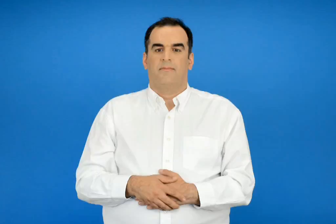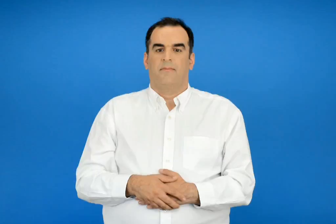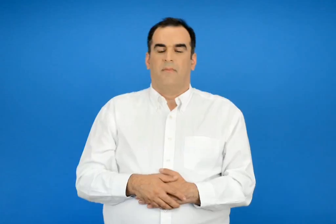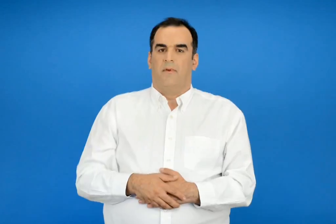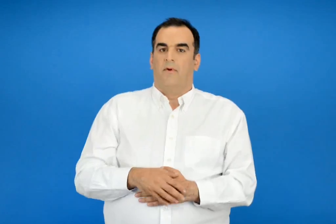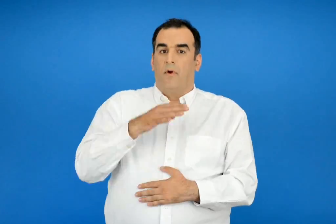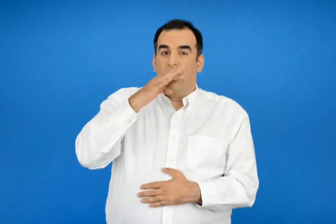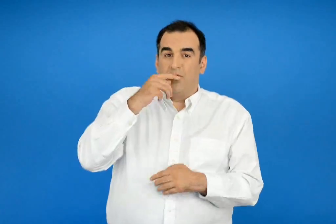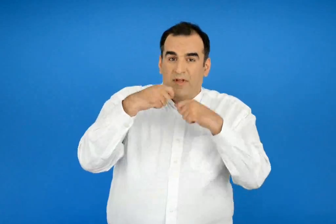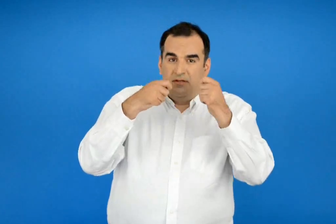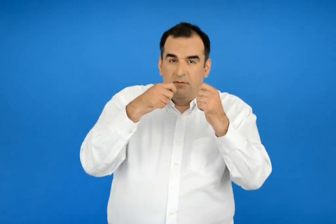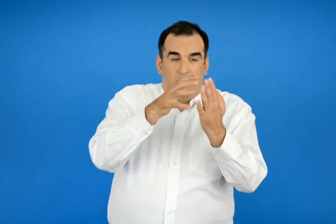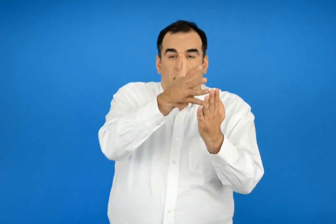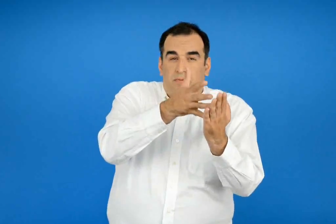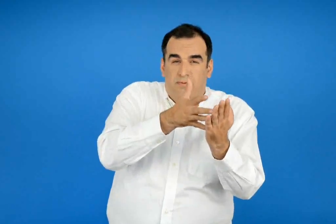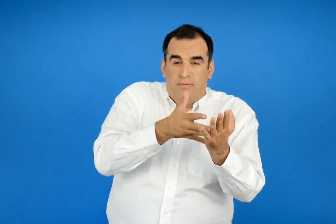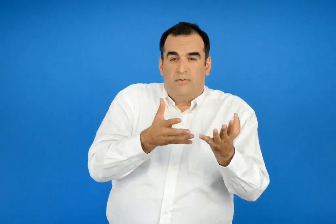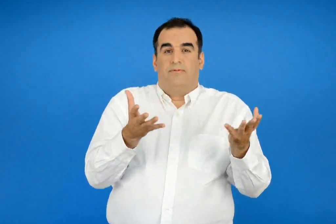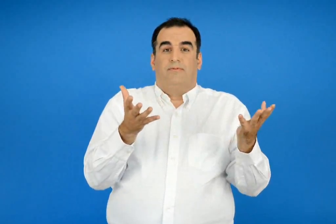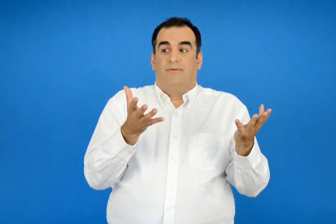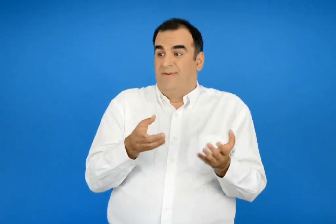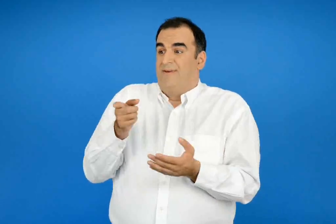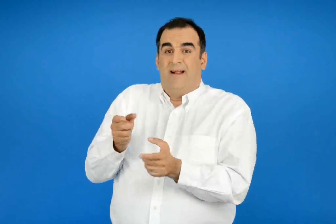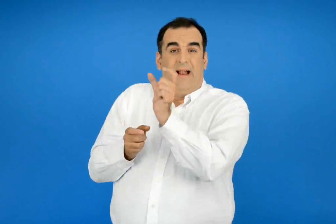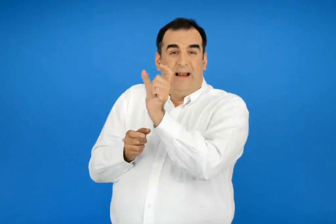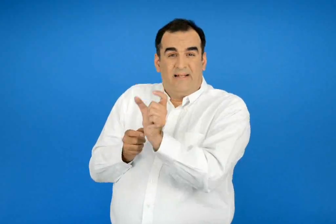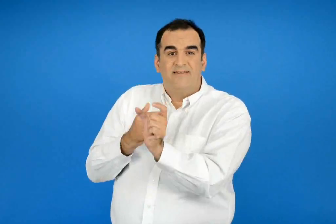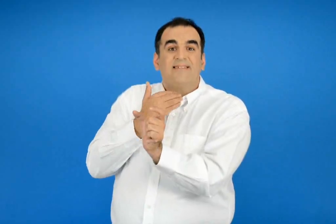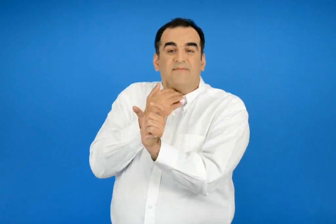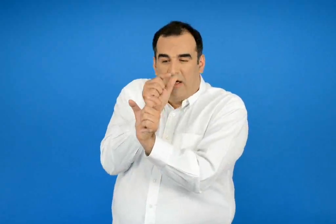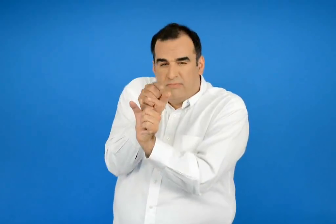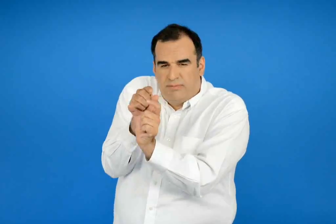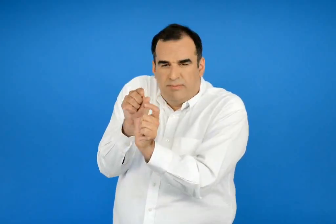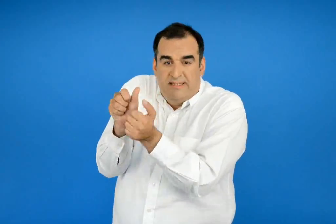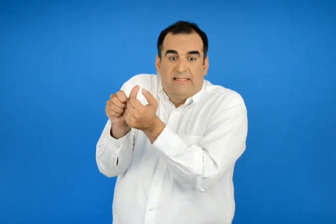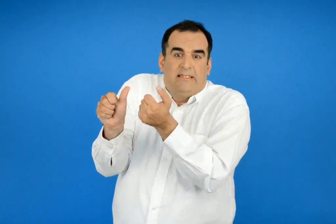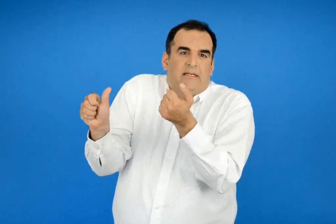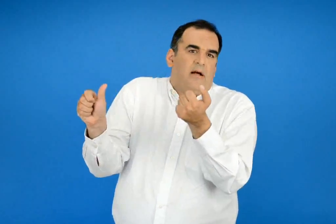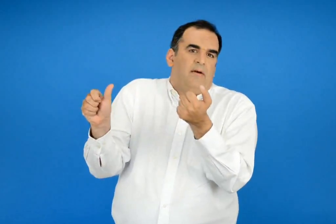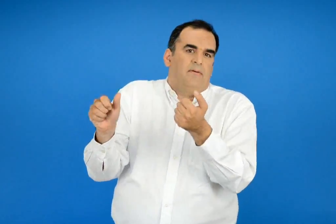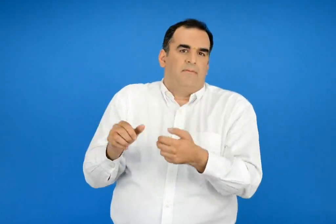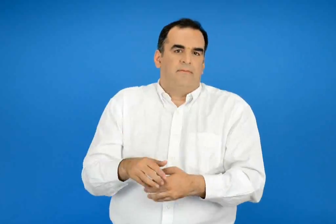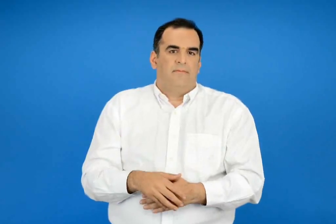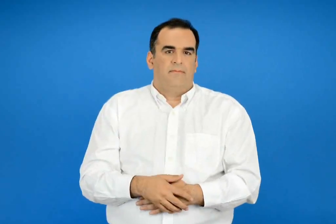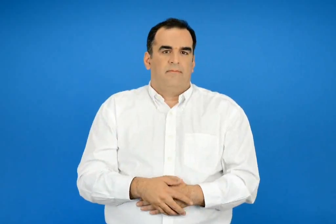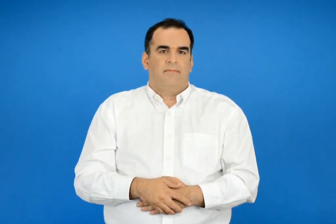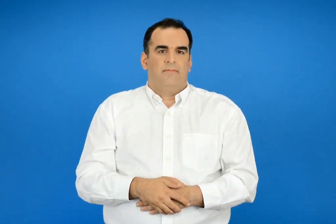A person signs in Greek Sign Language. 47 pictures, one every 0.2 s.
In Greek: σαν να μην έφταναν οι γλωσσοδέτες είναι και αυτές οι λέξεις που έχουν πολλά σύμφωνα στη σειρά
